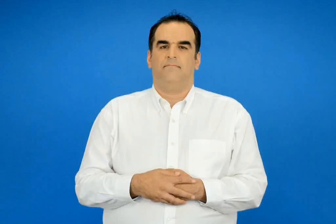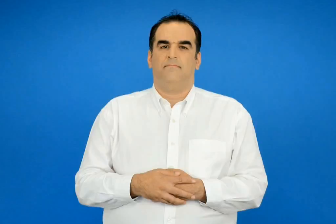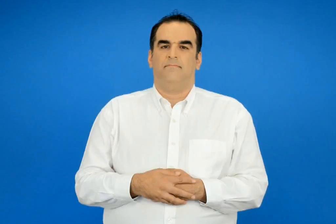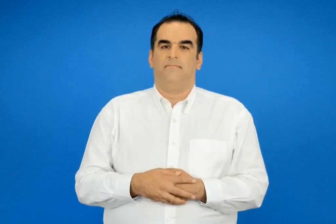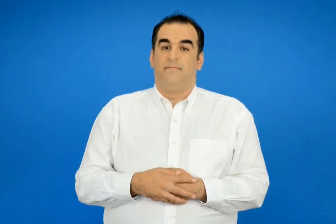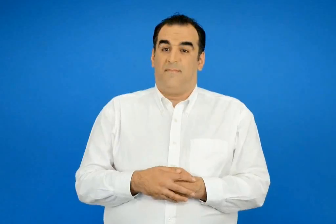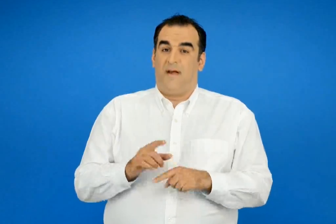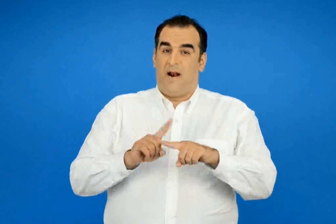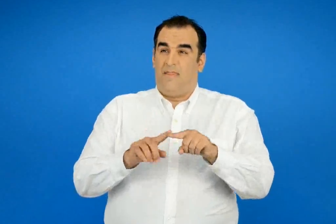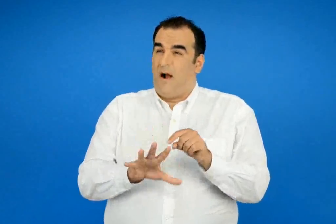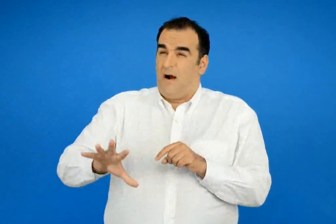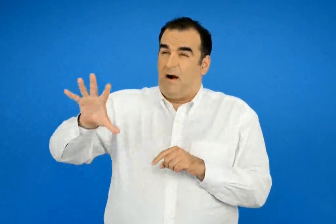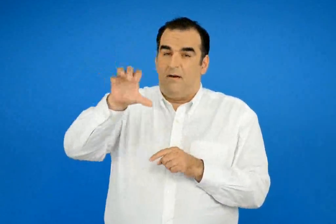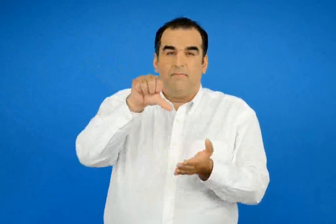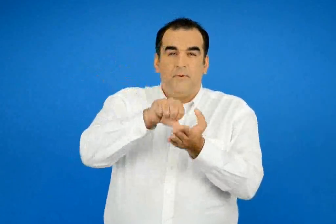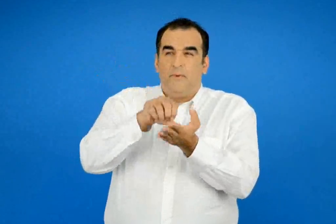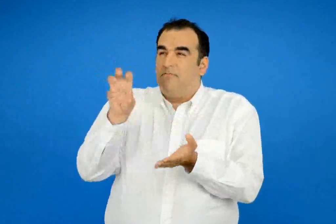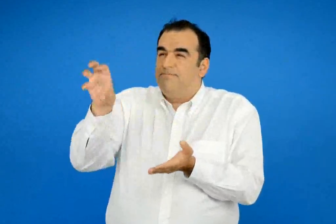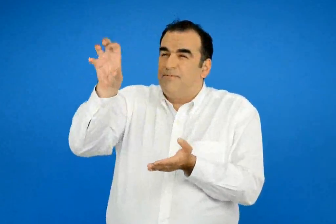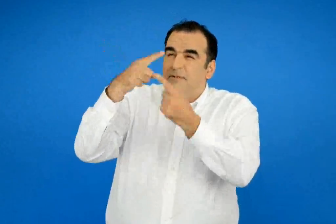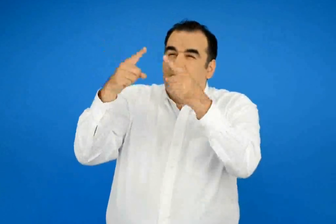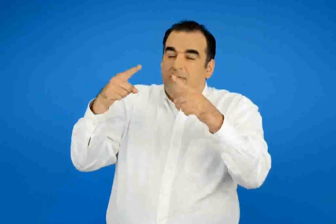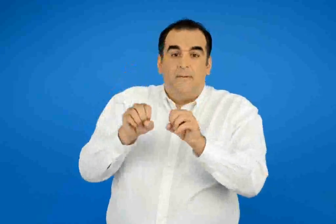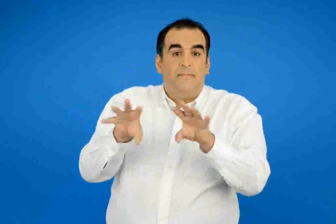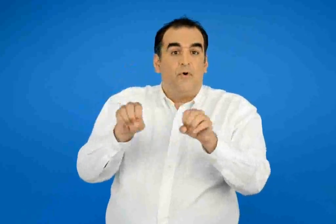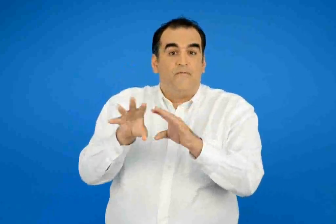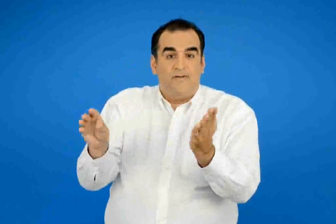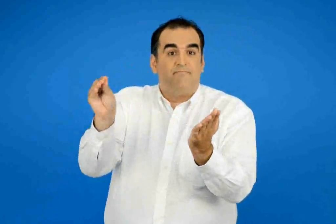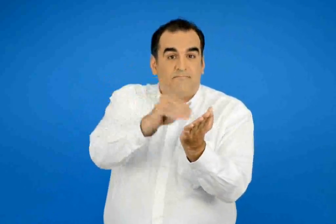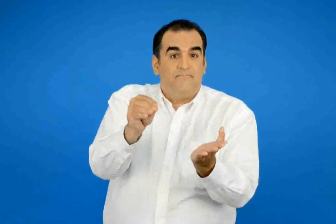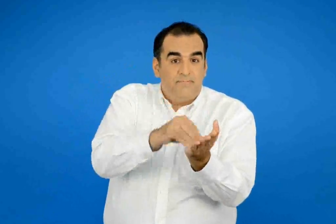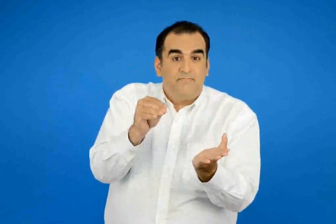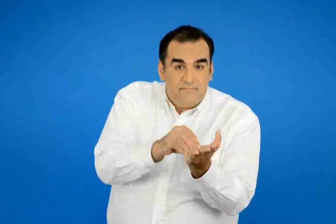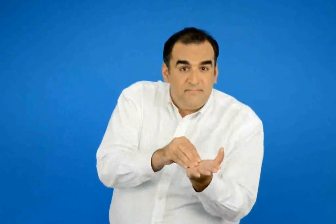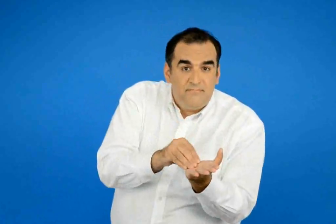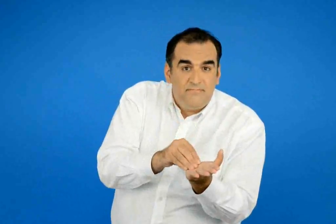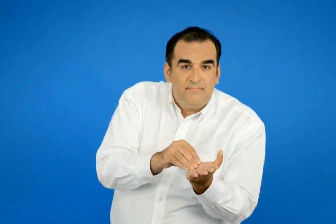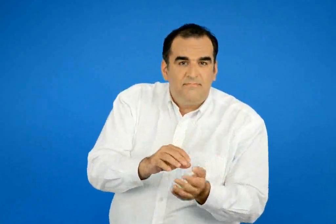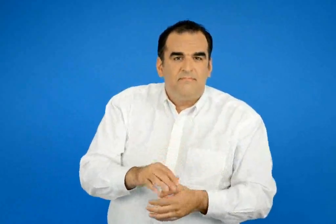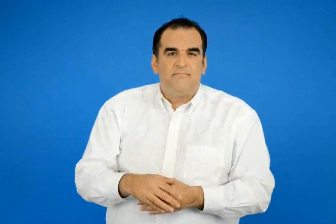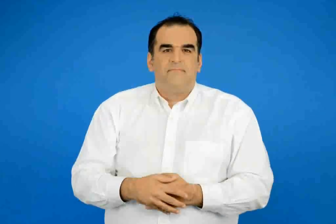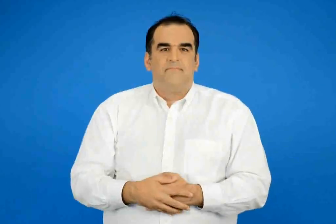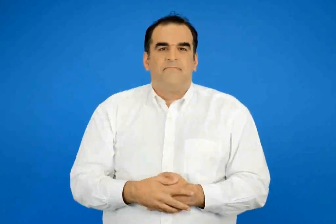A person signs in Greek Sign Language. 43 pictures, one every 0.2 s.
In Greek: να βάλουμε και πληροφορίες για διαφορά μέρη της ελλάδας
